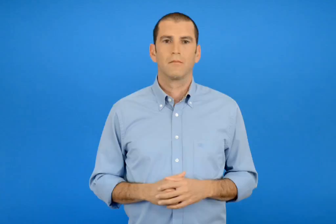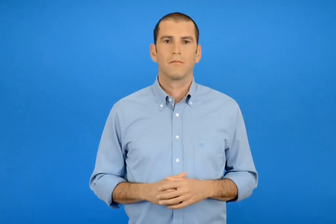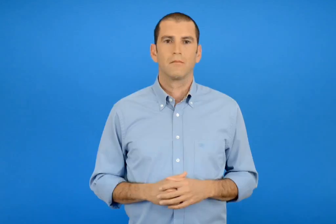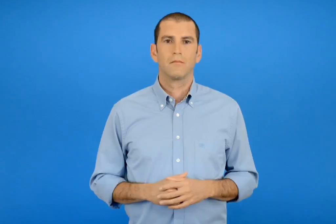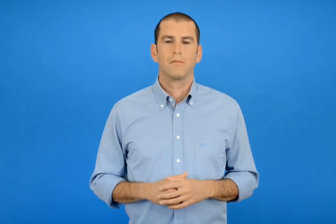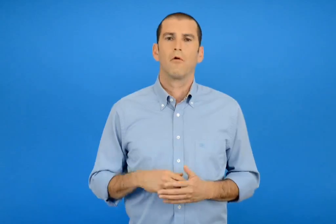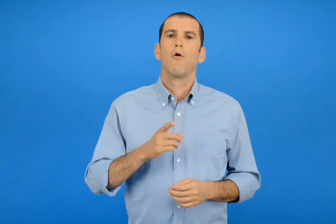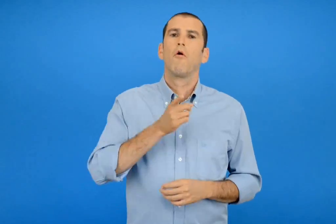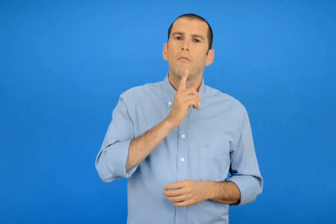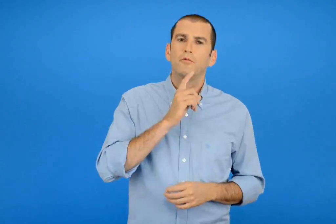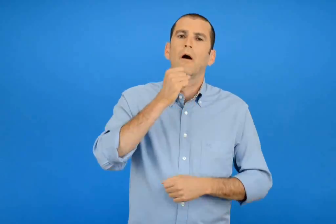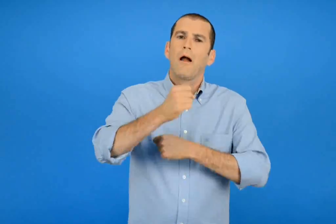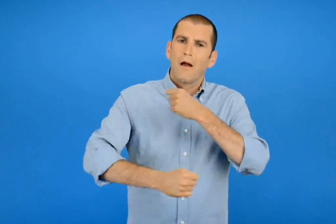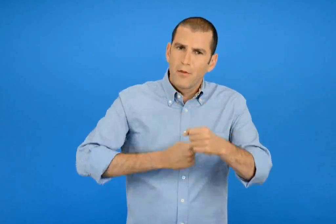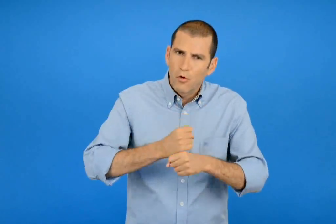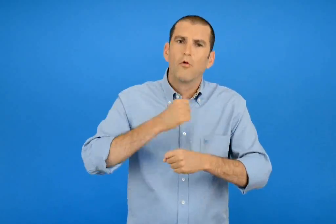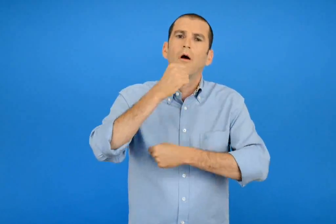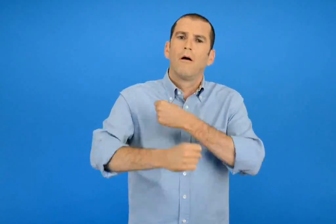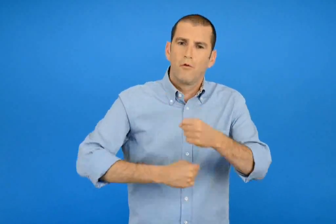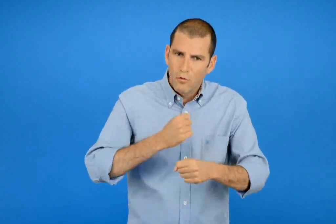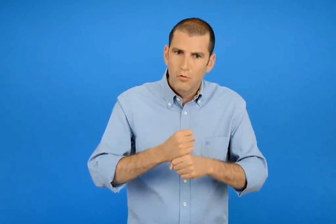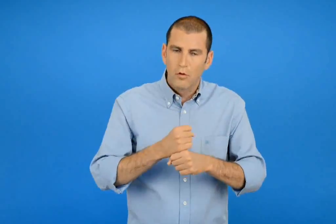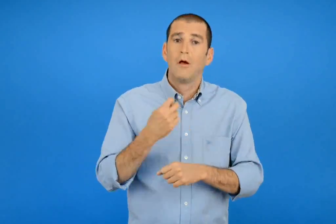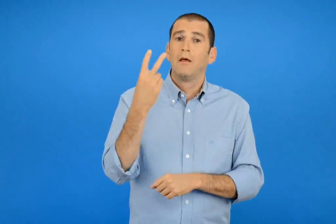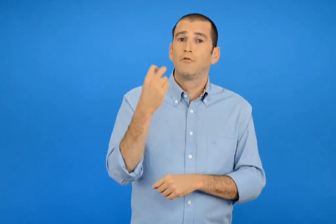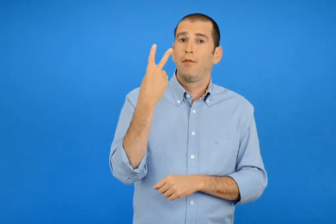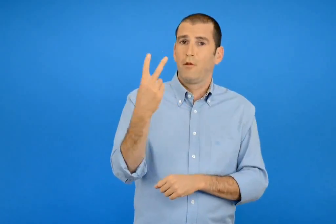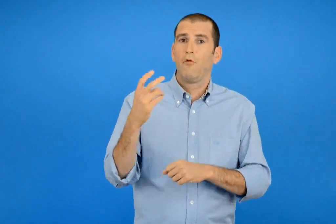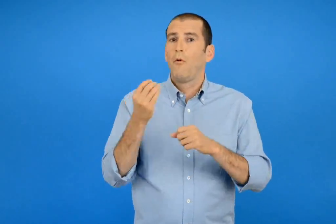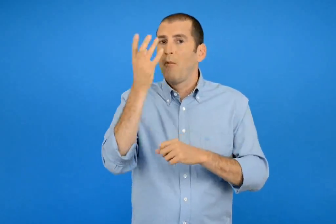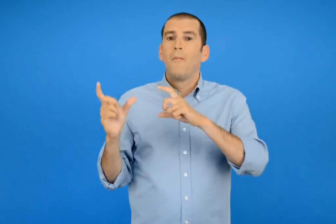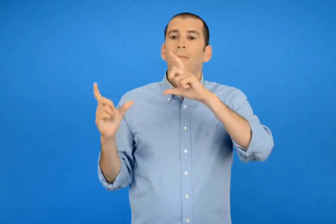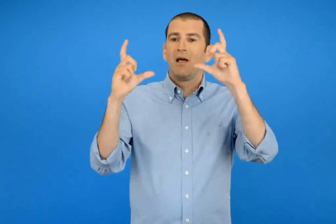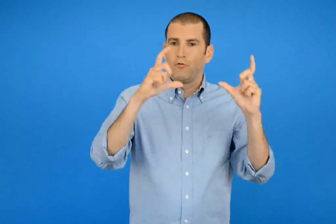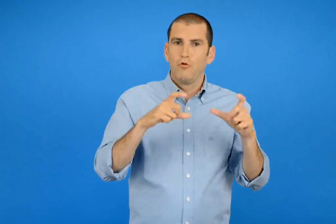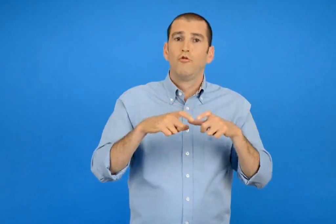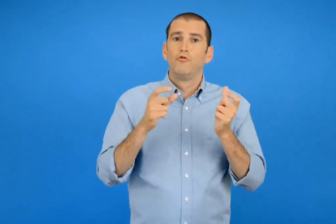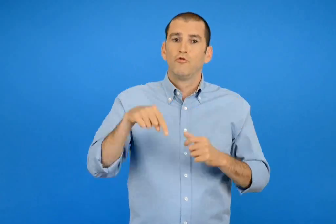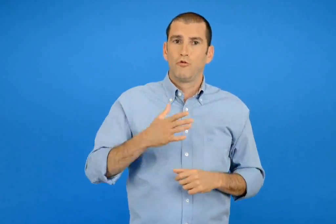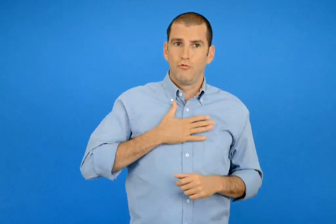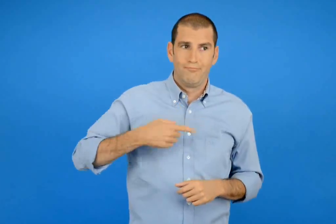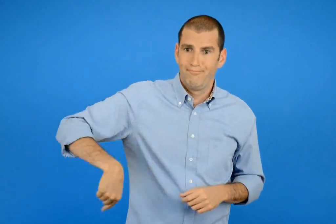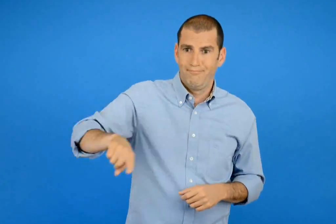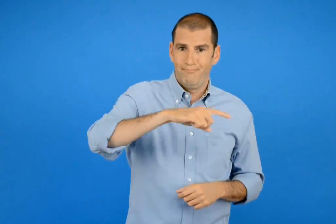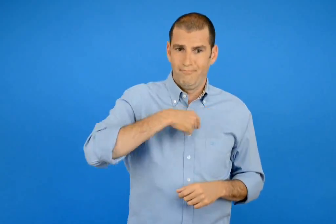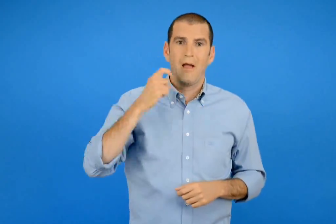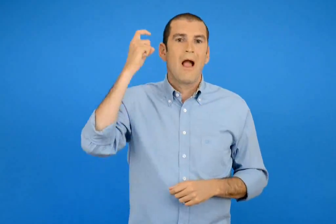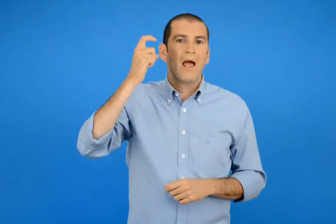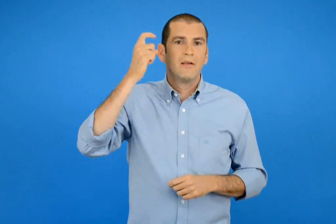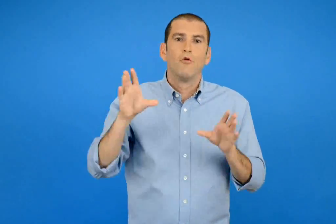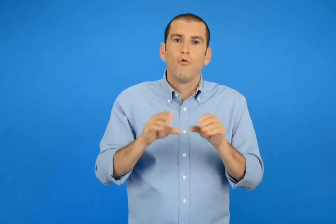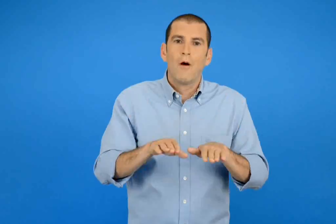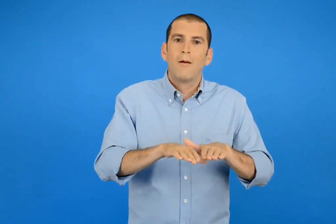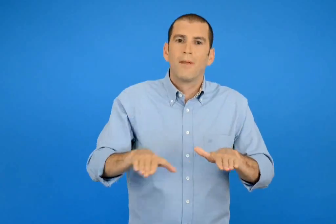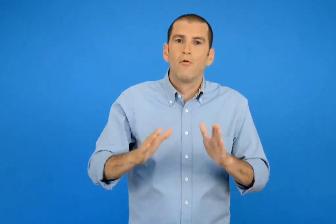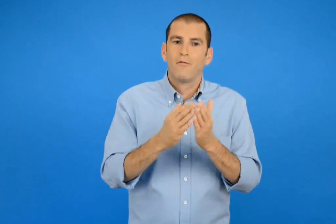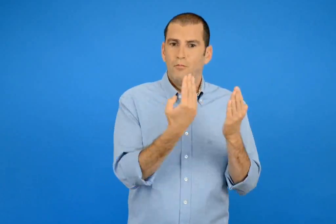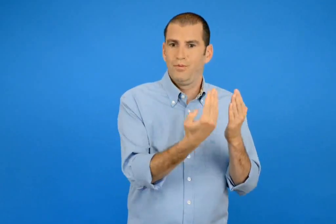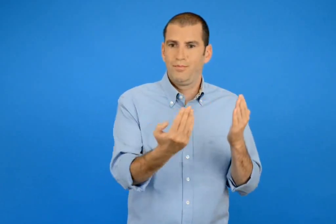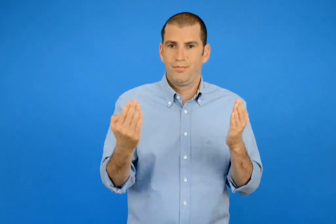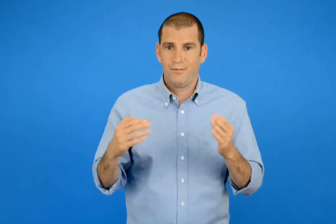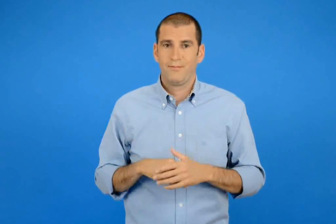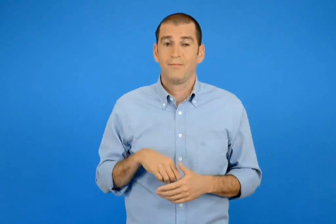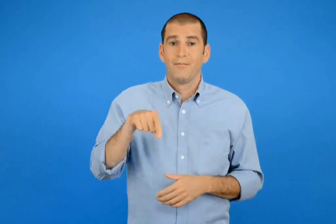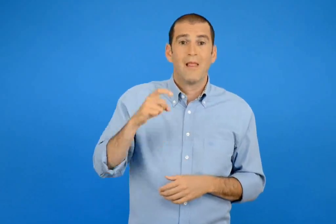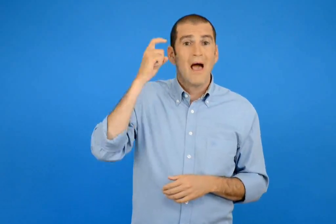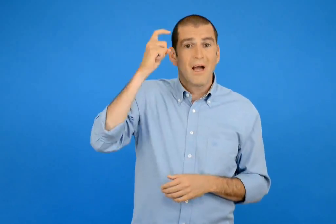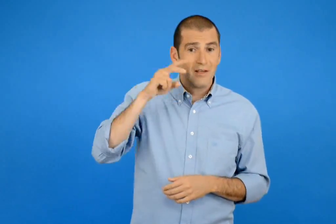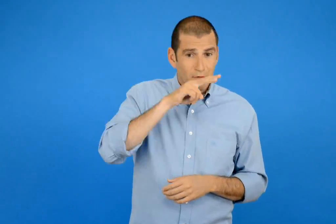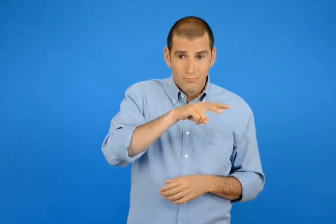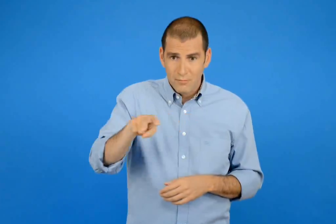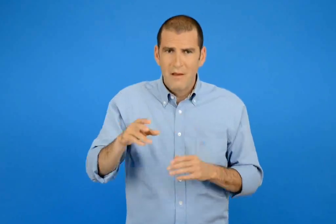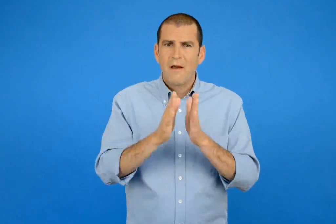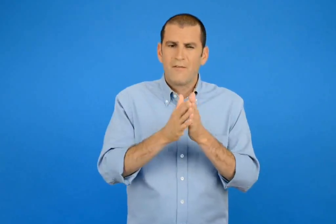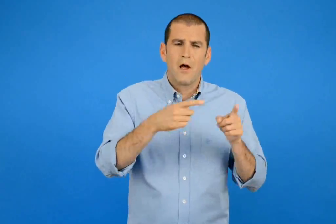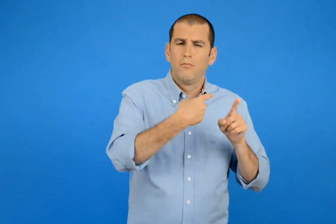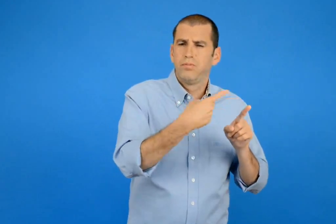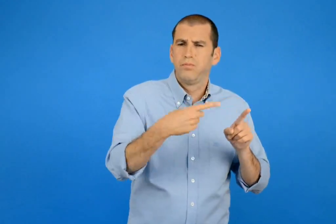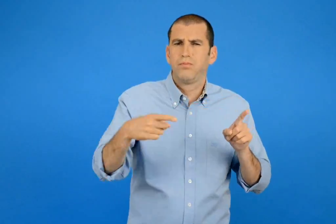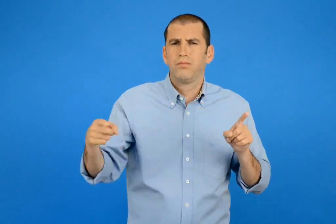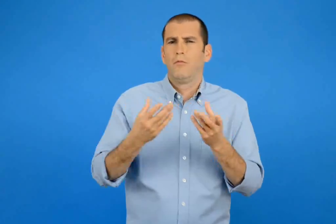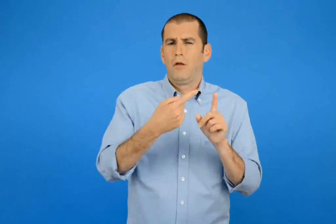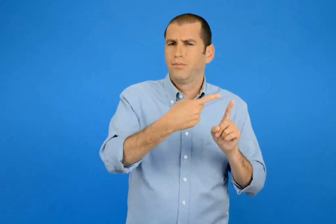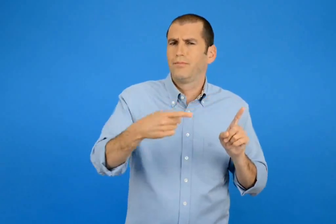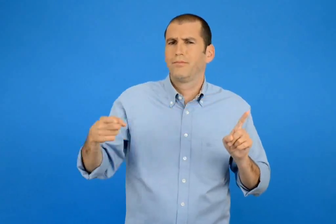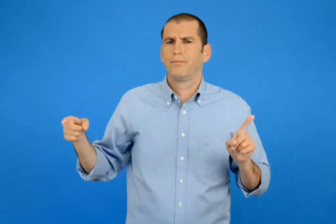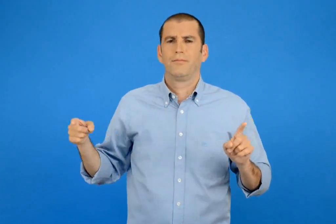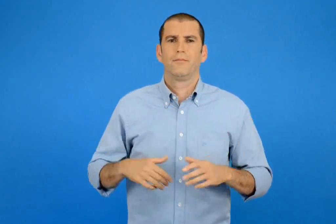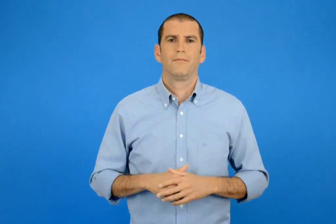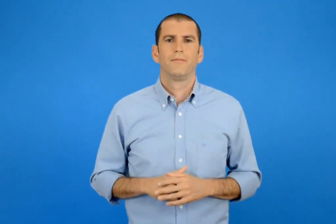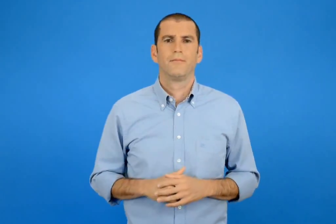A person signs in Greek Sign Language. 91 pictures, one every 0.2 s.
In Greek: στις 22 μαΐου θα γινει στο σχολείο μας όπως κάθε χρόνο έκθεση παιδικού βιβλίου στην έκθεση θα υπάρχει μεγάλη ποικιλία βιβλίων
